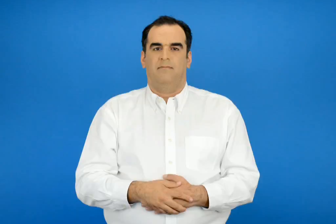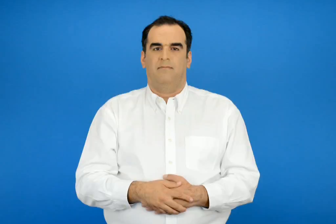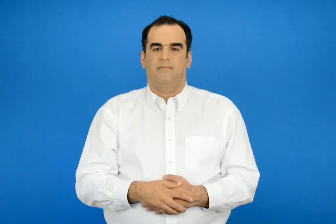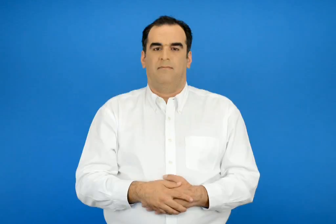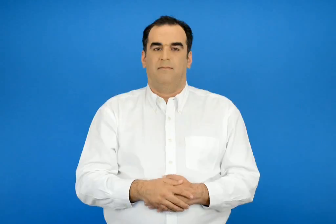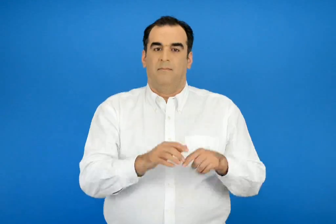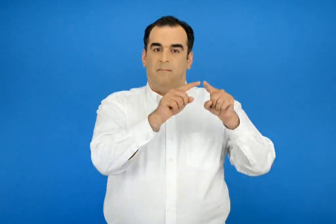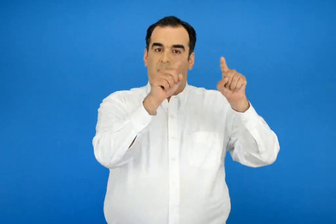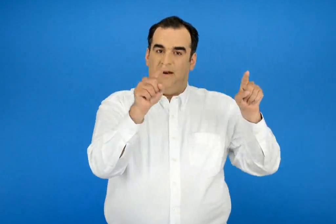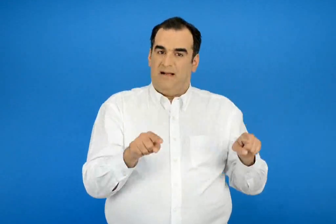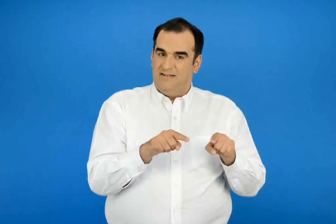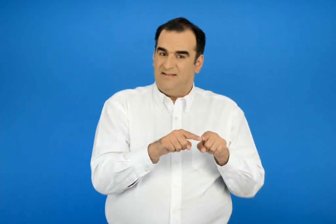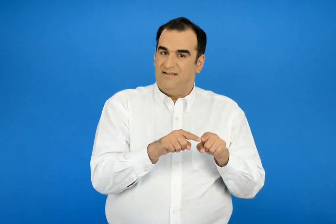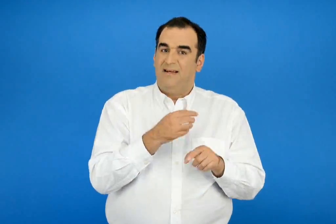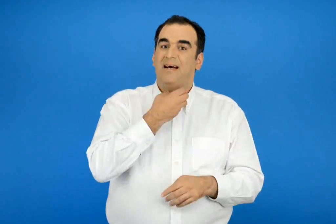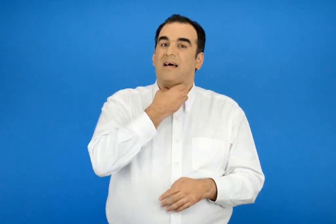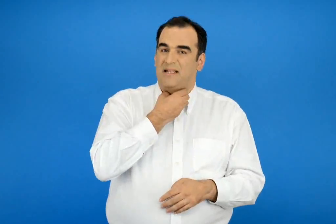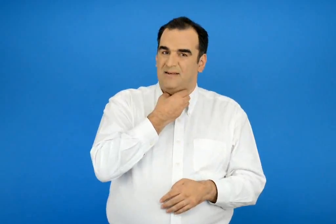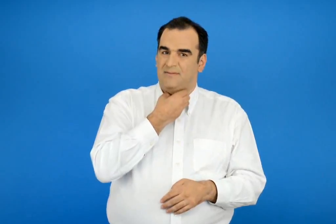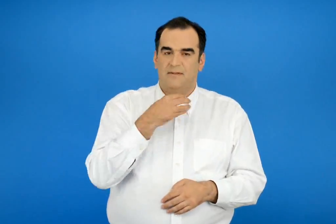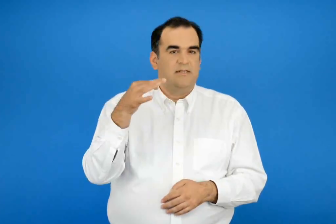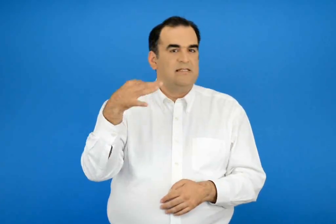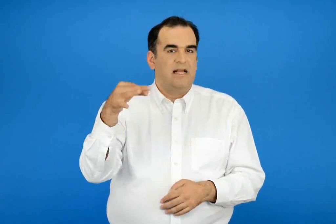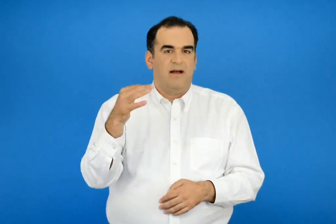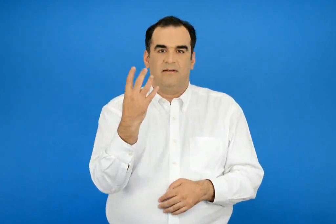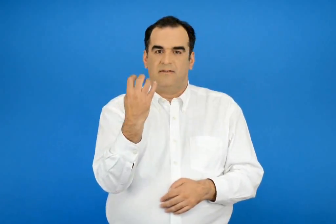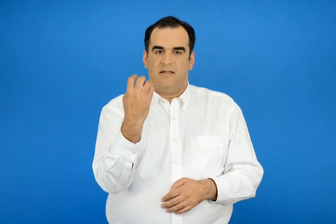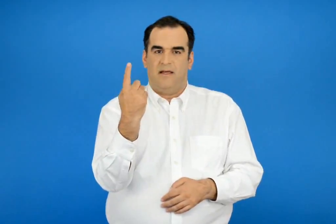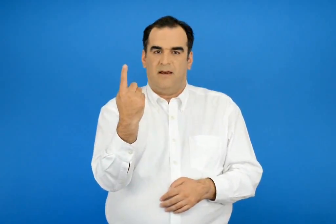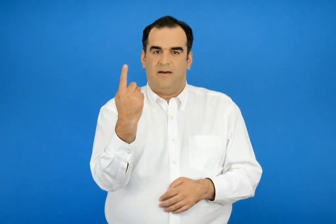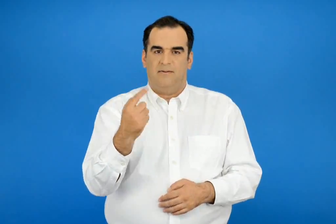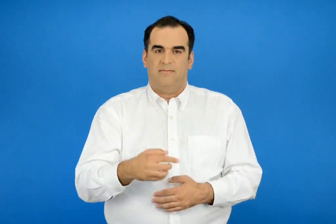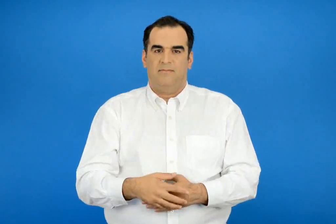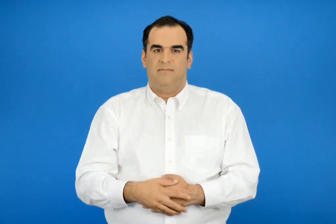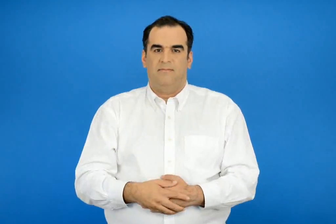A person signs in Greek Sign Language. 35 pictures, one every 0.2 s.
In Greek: πίνακας γραμματικής 41
